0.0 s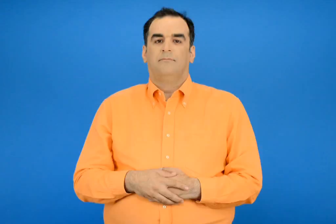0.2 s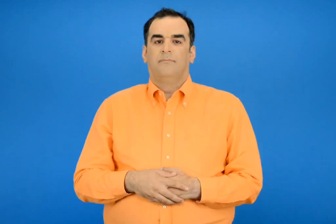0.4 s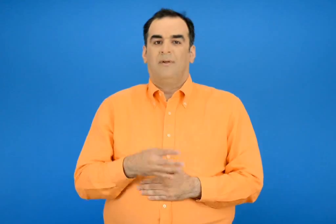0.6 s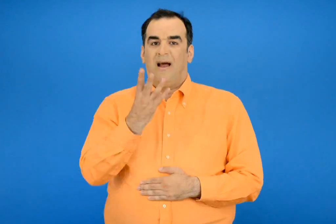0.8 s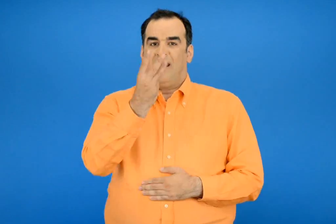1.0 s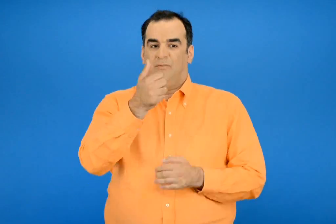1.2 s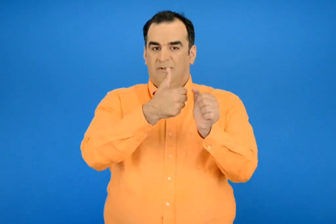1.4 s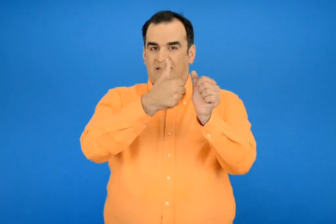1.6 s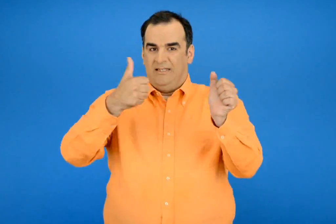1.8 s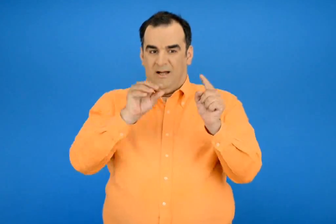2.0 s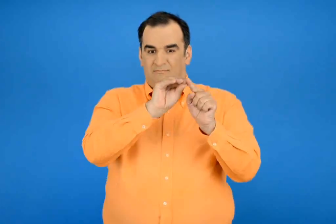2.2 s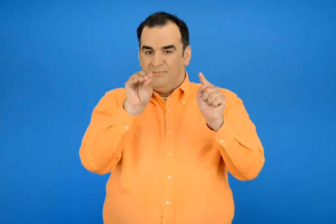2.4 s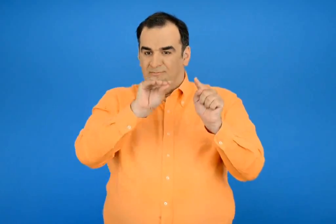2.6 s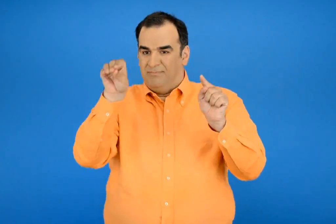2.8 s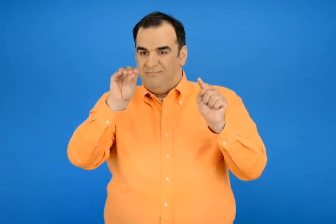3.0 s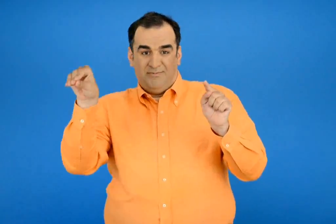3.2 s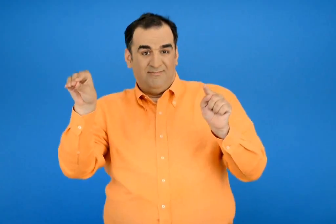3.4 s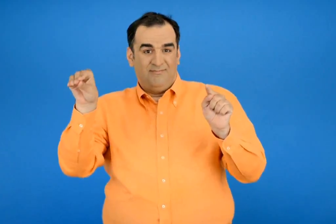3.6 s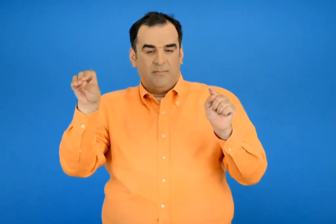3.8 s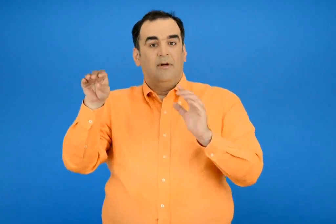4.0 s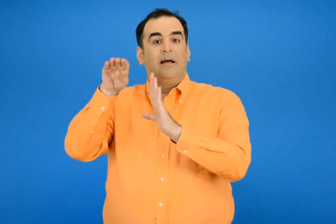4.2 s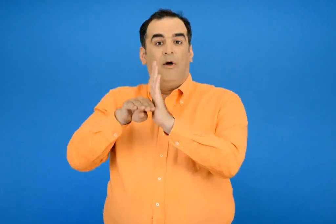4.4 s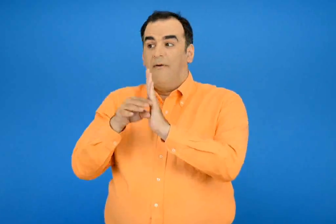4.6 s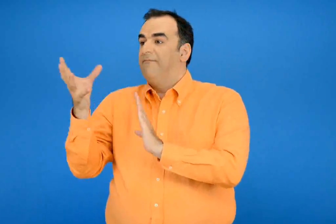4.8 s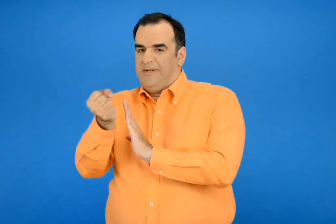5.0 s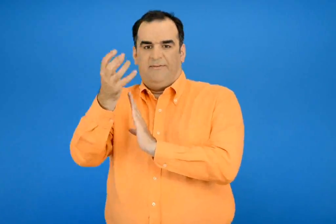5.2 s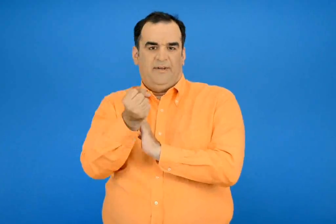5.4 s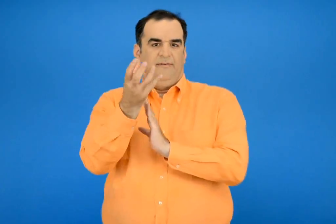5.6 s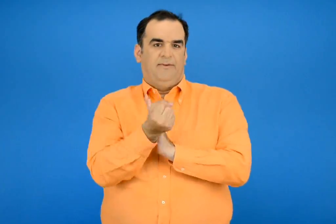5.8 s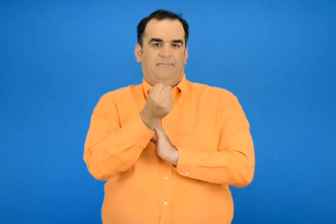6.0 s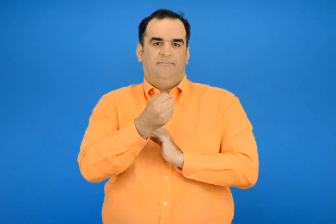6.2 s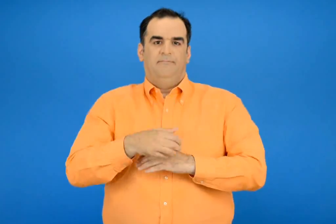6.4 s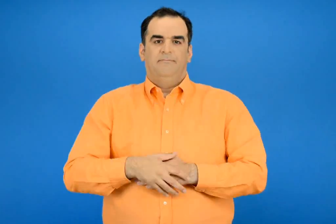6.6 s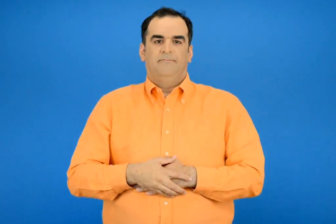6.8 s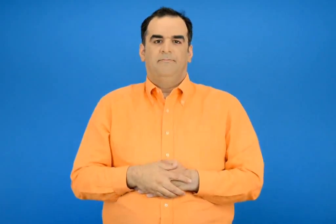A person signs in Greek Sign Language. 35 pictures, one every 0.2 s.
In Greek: συμπληρώνω τις αριθμοσειρές βρίσκω κάθε φορά τον κανόνα
